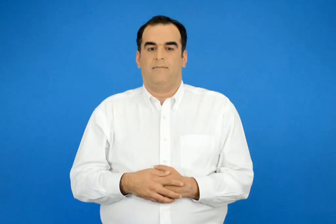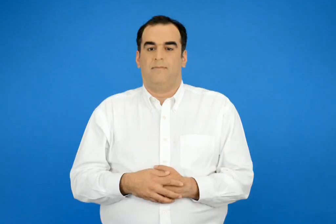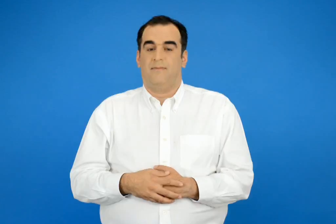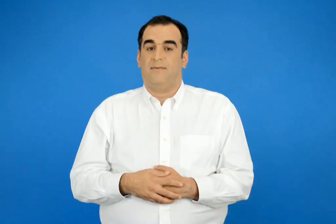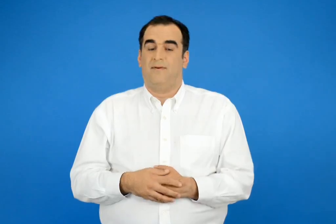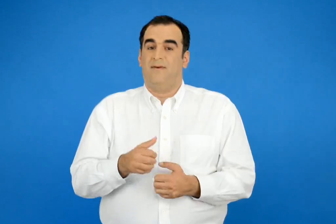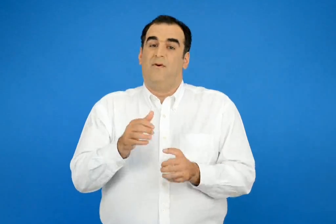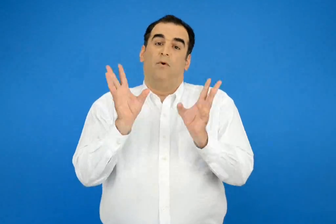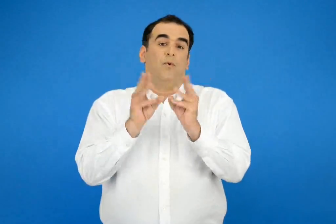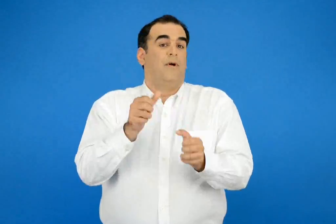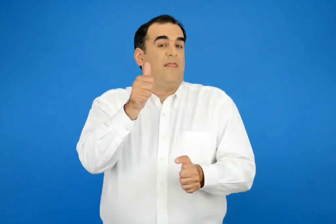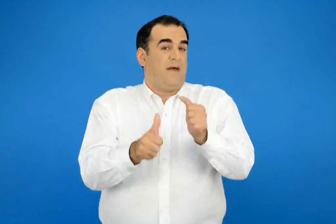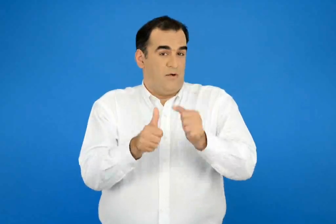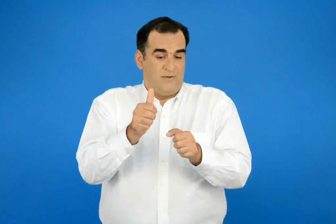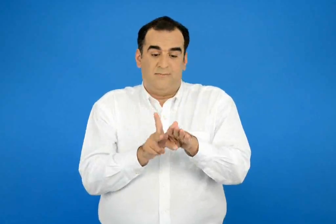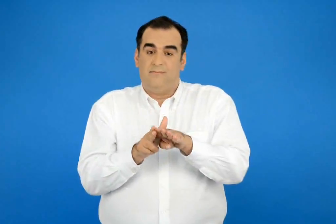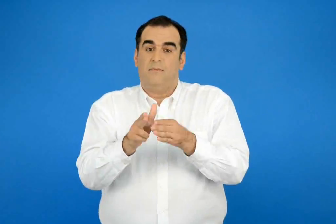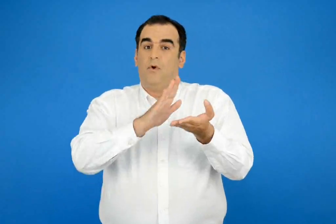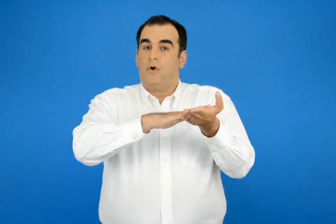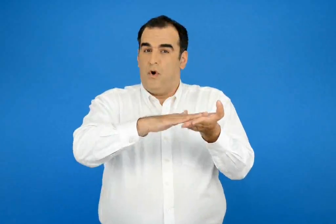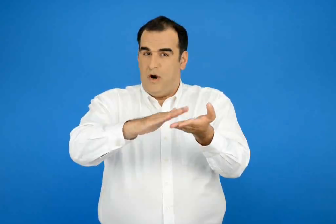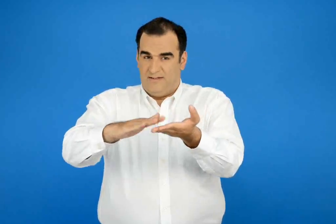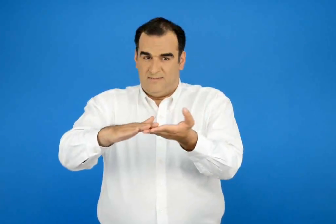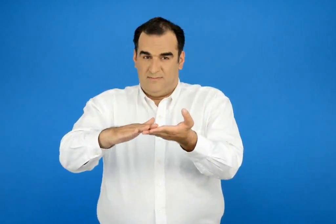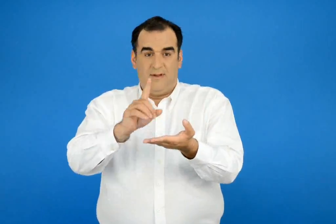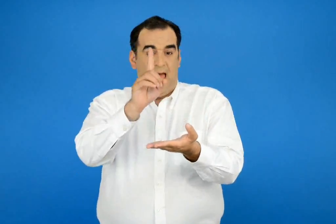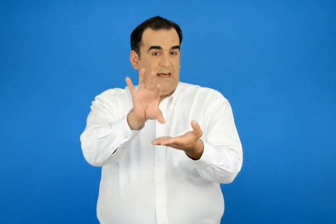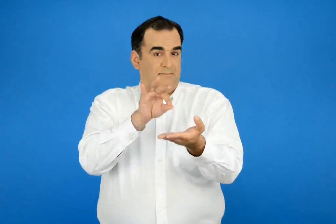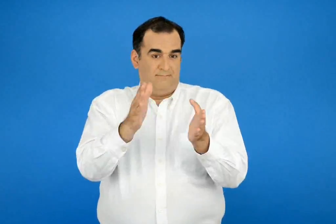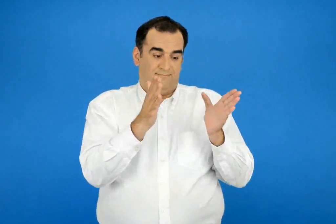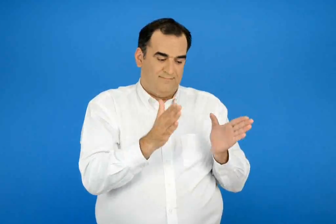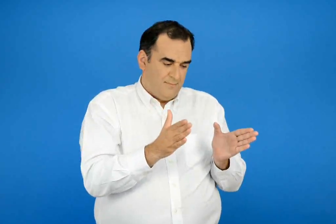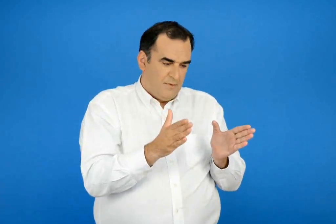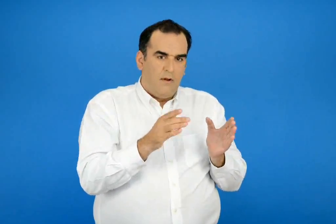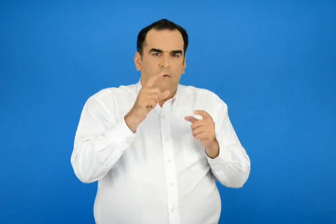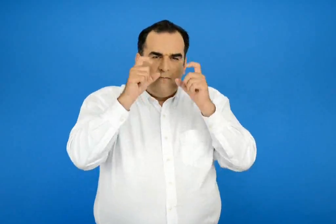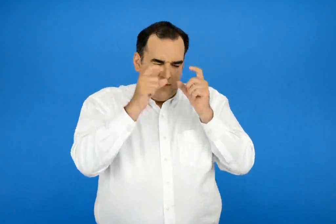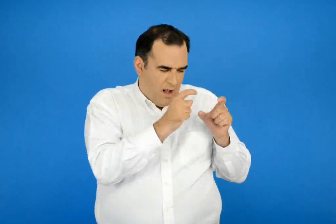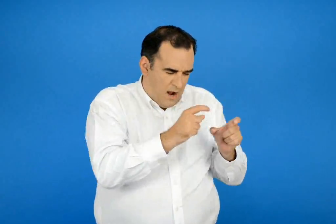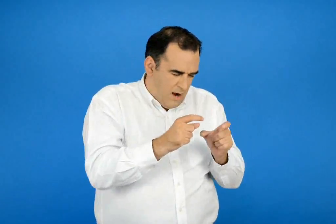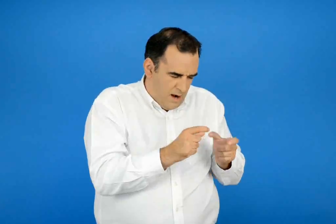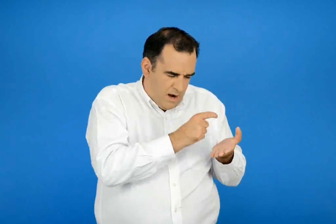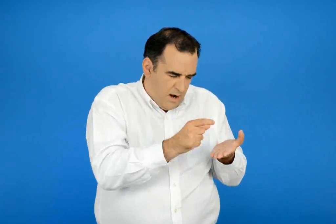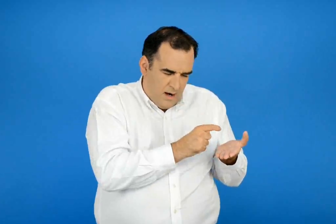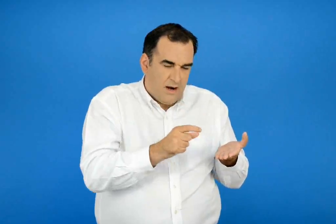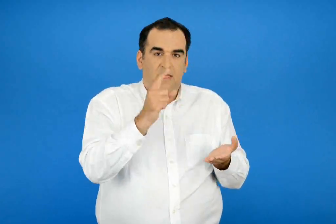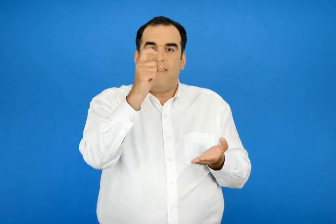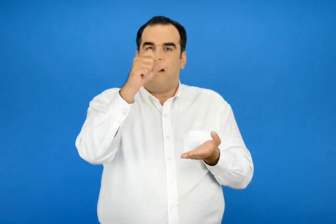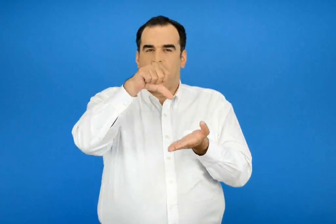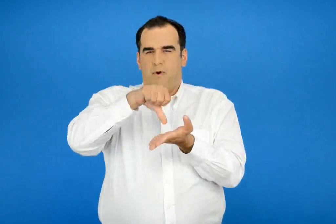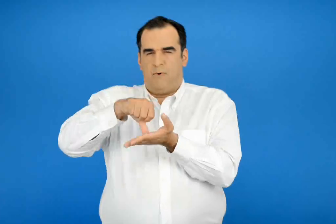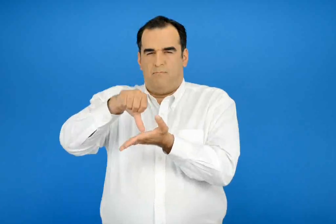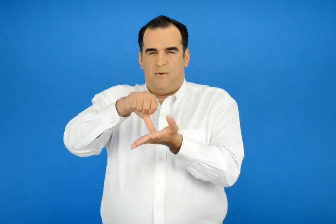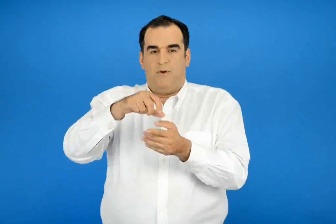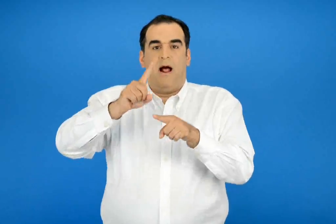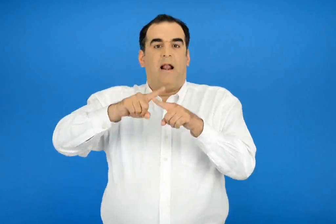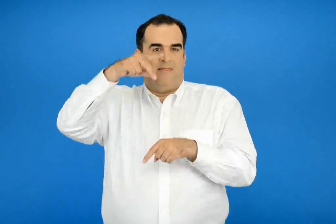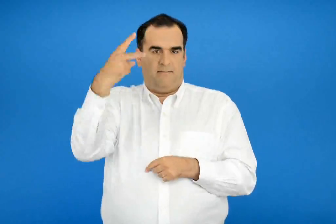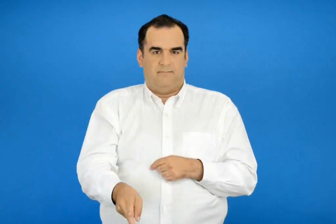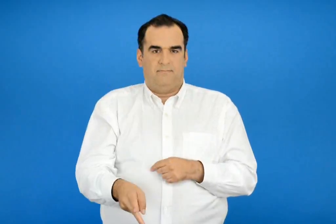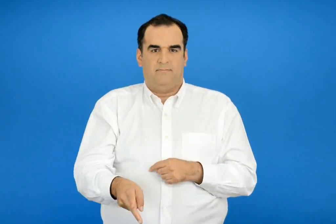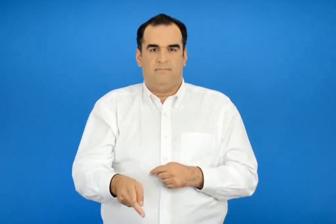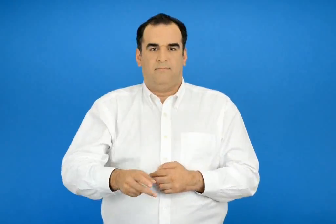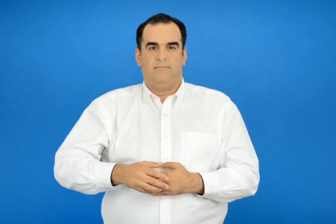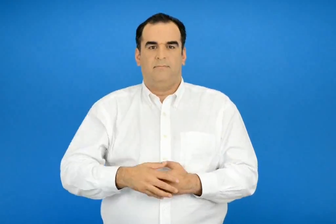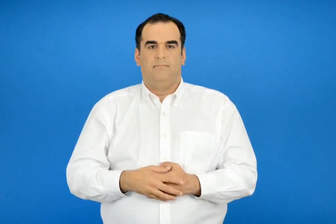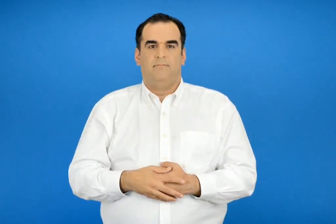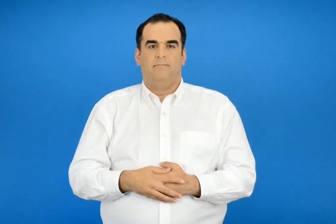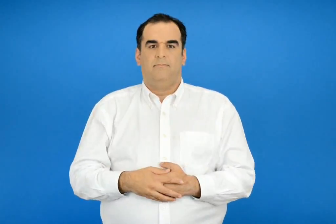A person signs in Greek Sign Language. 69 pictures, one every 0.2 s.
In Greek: ένα από τα κολάζ του διαγωνισμού είχε φωτογραφίες από δέκα πόλεις της ελλάδας
